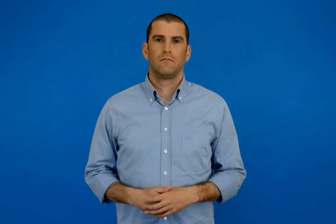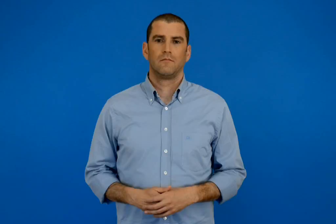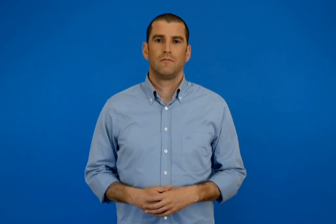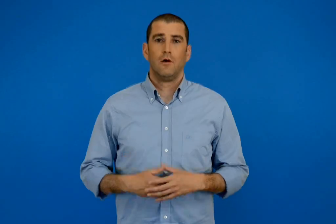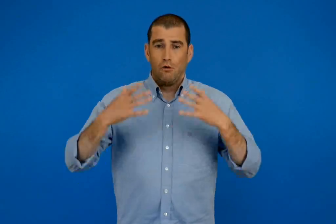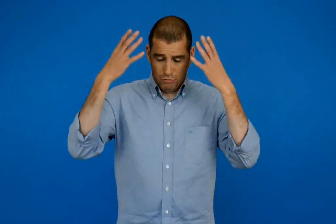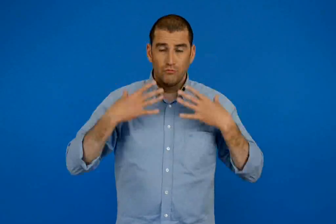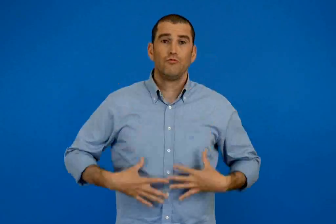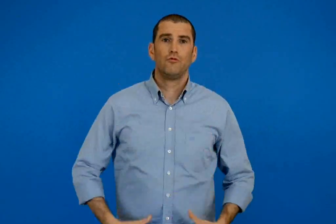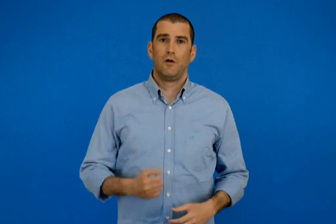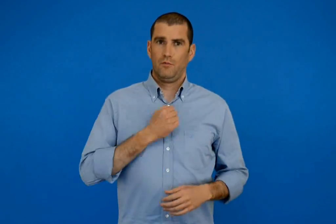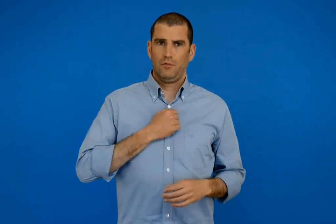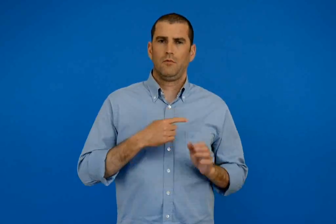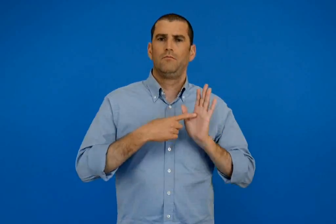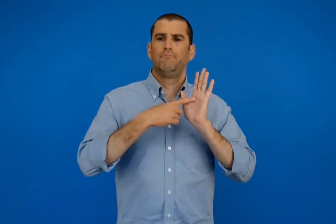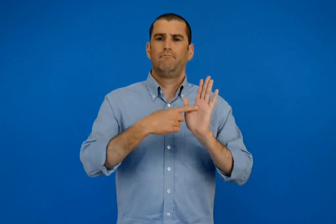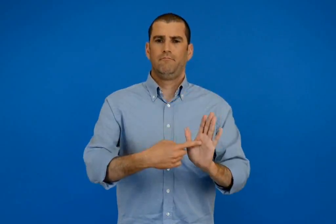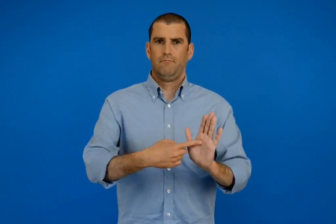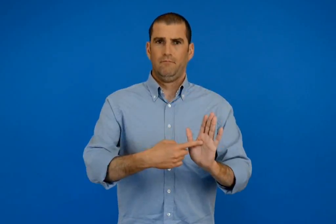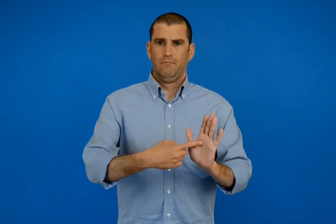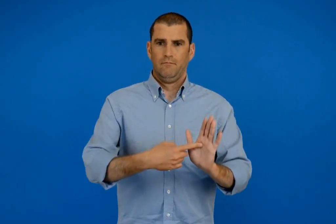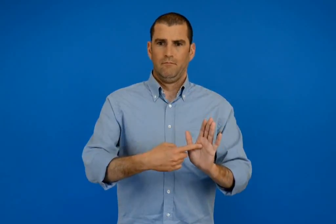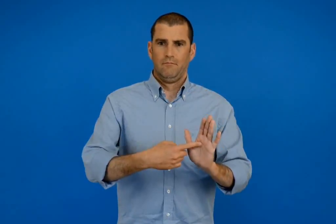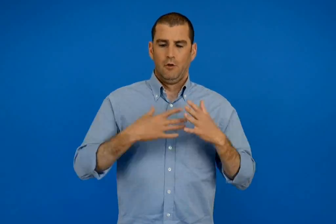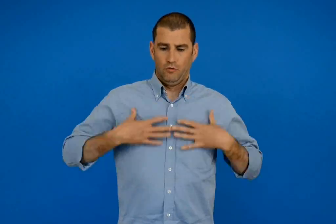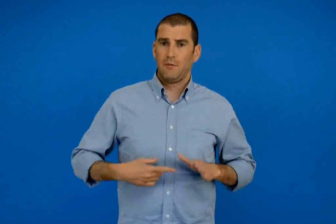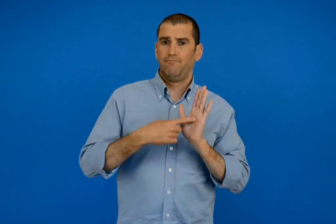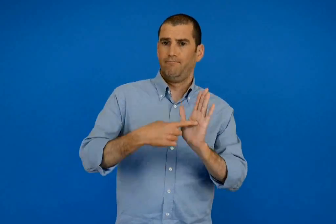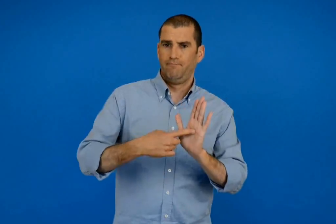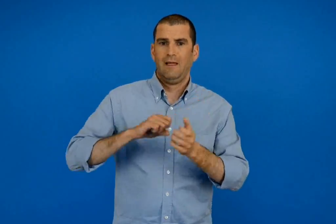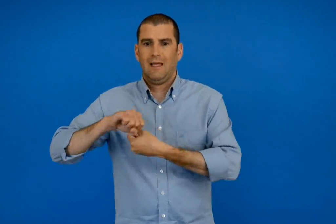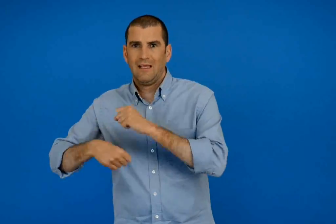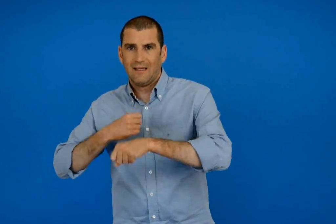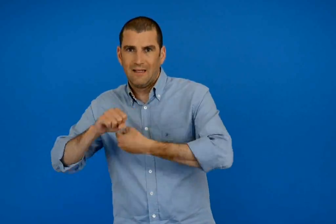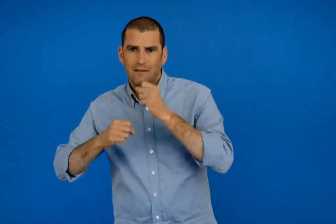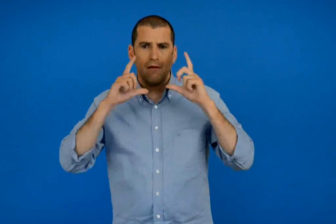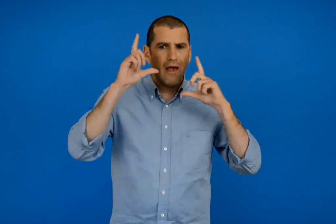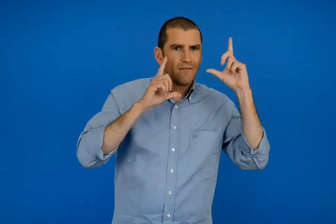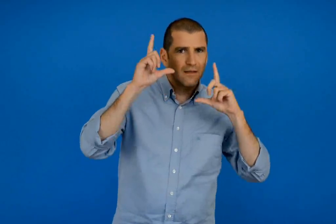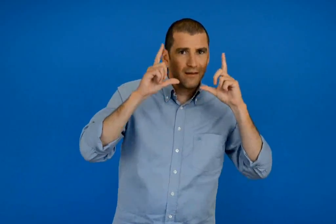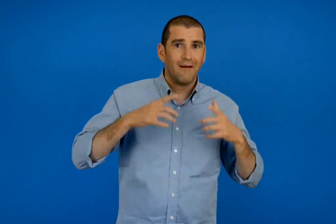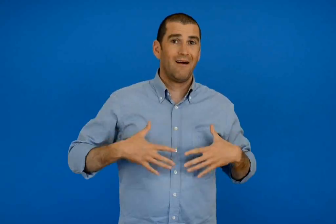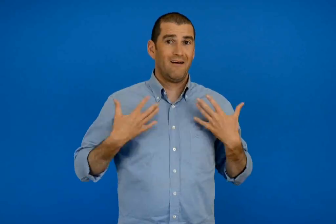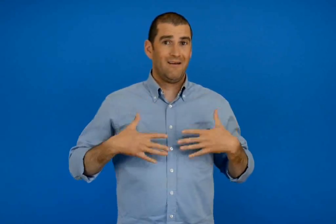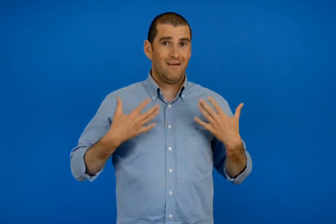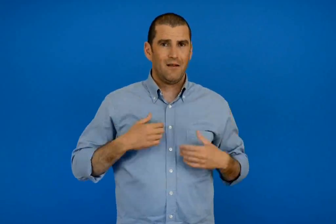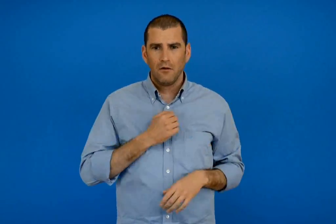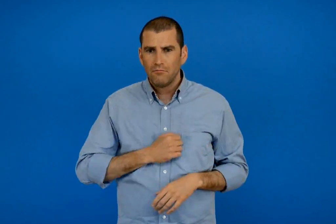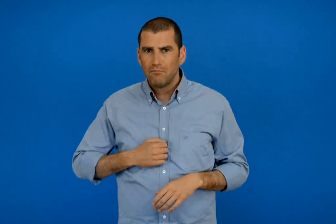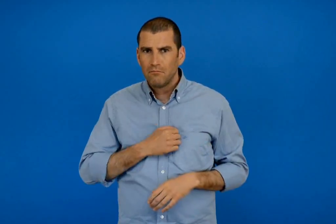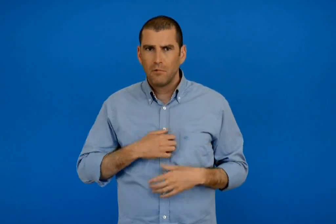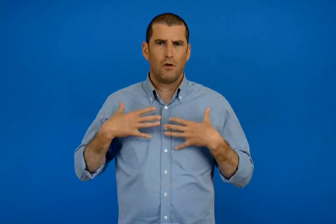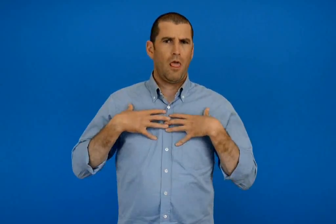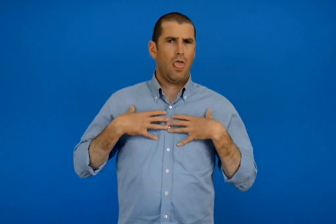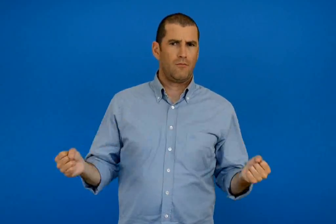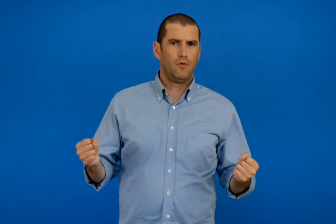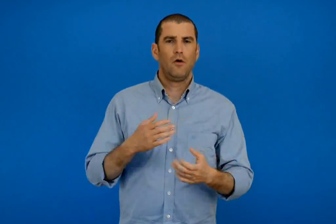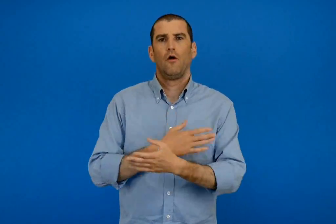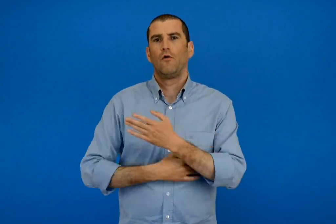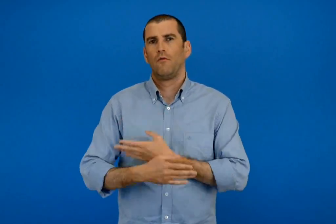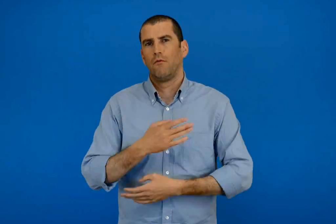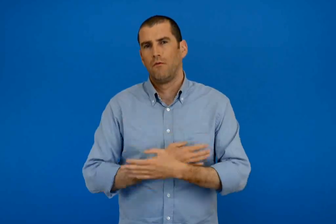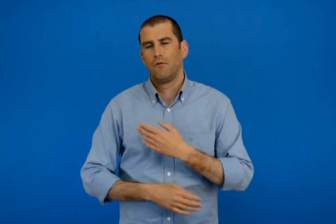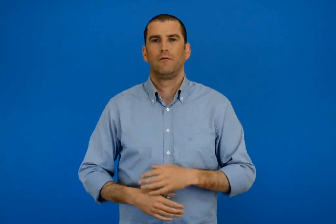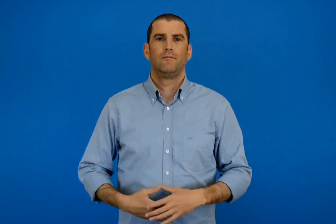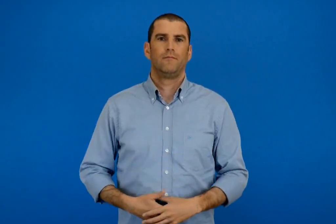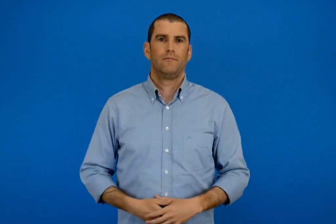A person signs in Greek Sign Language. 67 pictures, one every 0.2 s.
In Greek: το σώμα μου μιλάει δείχνω με το σώμα μου με κινήσεις και εκφράσεις τη χαρά τη λύπη το θυμό την κούραση
